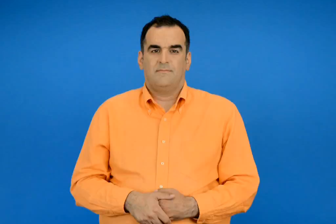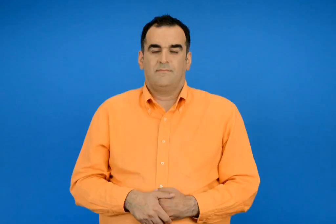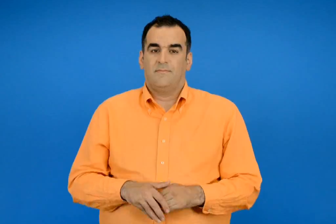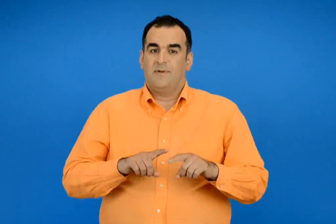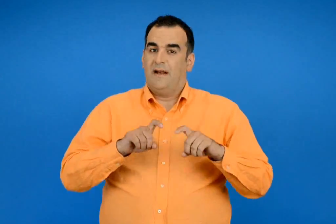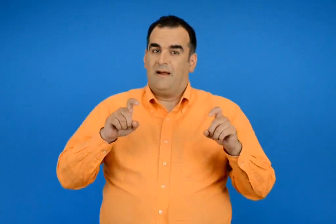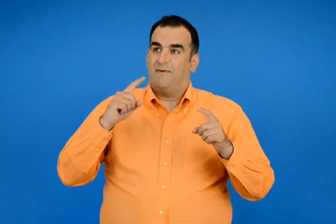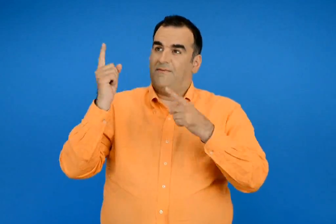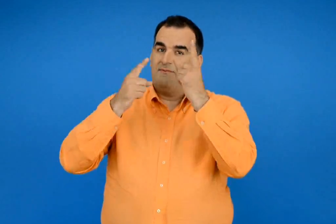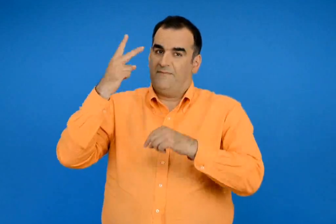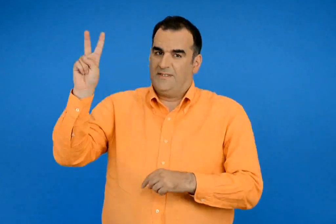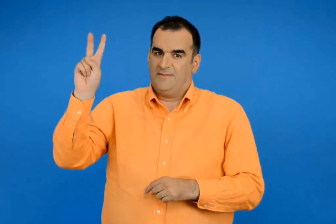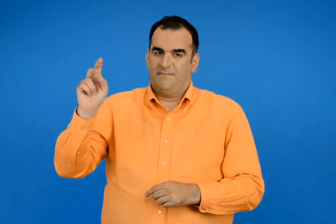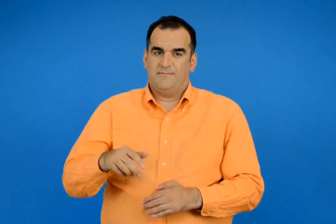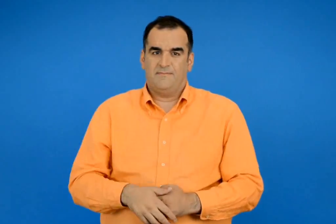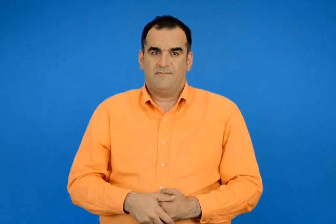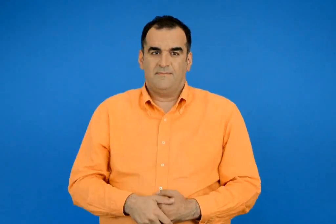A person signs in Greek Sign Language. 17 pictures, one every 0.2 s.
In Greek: φυσικά υλικά
